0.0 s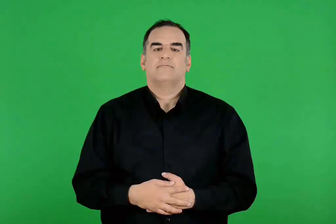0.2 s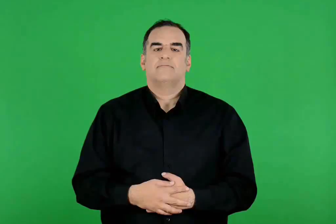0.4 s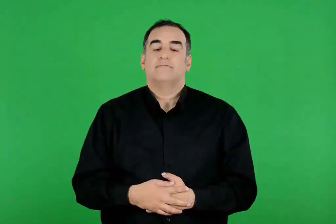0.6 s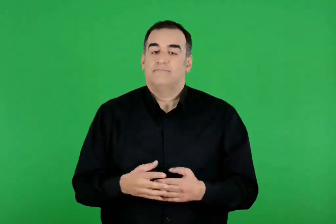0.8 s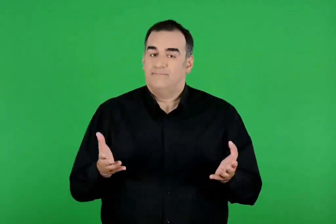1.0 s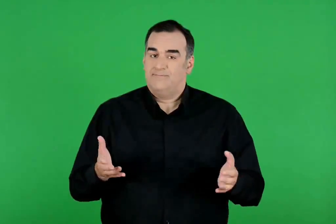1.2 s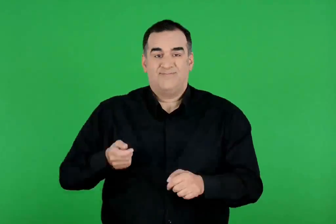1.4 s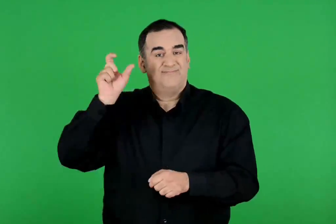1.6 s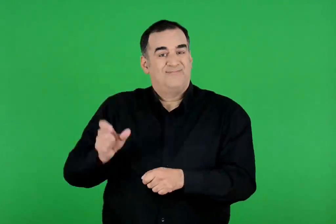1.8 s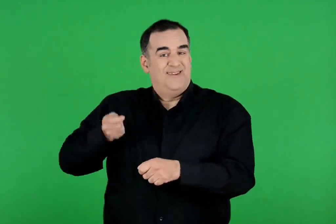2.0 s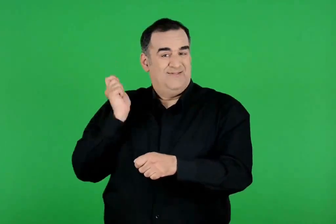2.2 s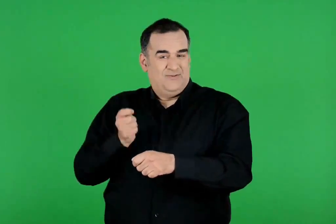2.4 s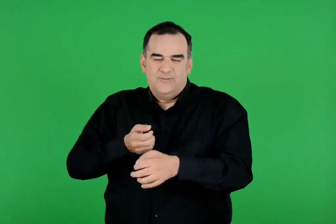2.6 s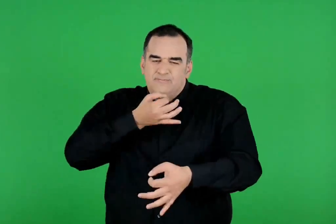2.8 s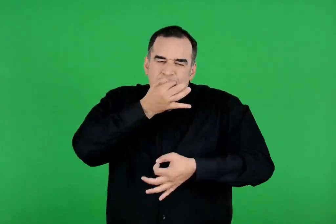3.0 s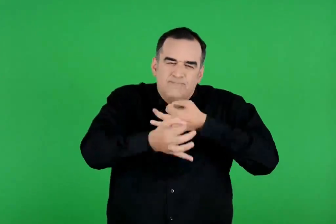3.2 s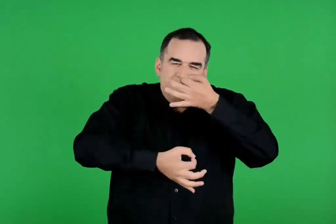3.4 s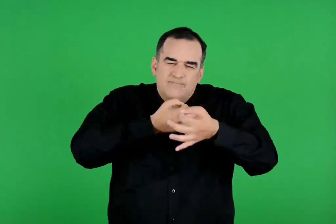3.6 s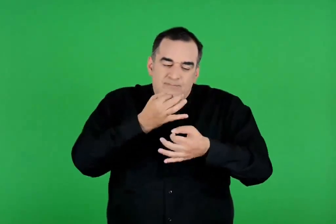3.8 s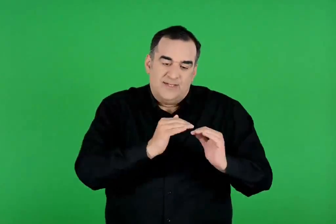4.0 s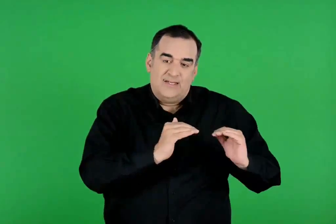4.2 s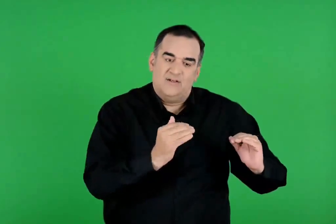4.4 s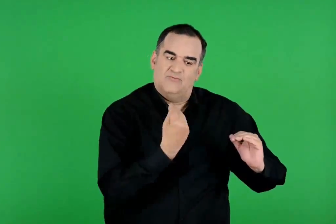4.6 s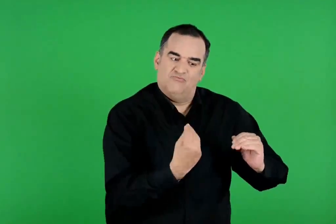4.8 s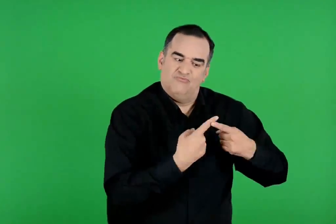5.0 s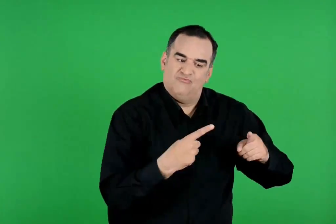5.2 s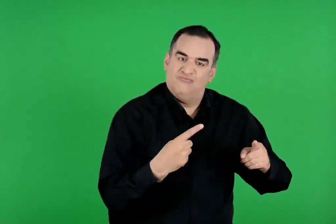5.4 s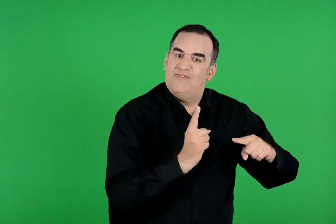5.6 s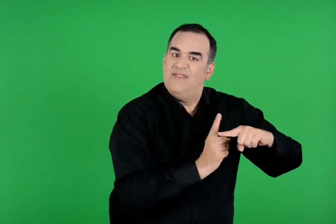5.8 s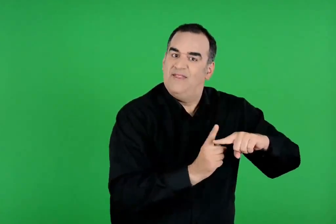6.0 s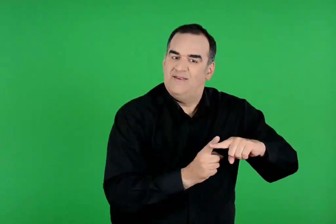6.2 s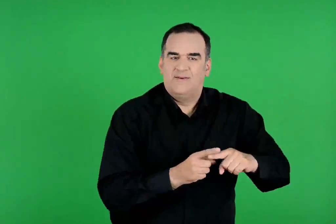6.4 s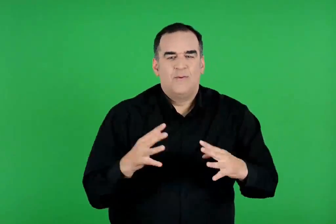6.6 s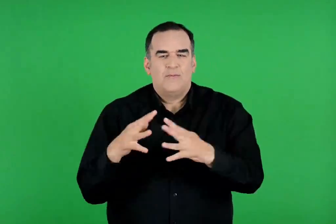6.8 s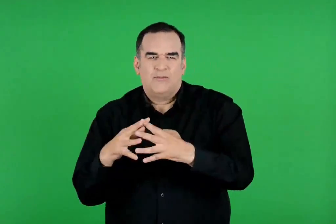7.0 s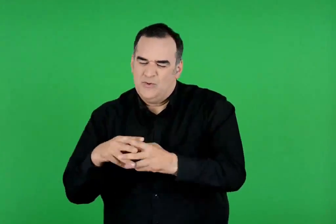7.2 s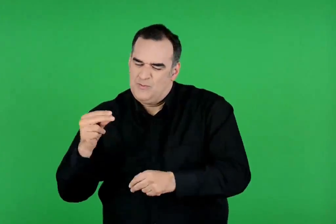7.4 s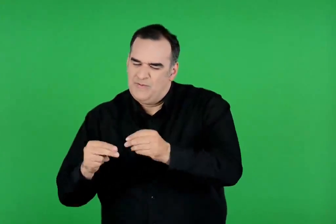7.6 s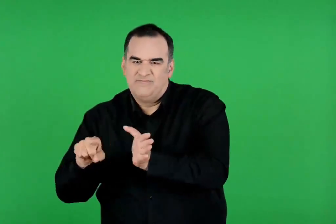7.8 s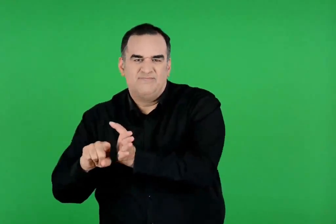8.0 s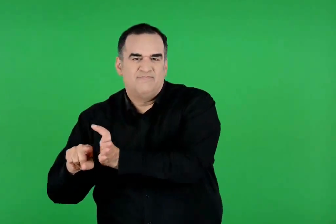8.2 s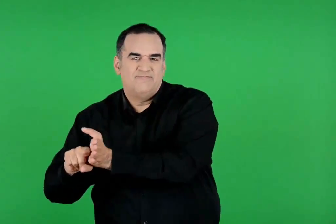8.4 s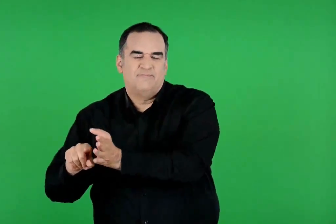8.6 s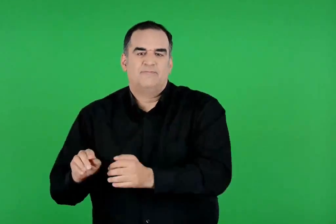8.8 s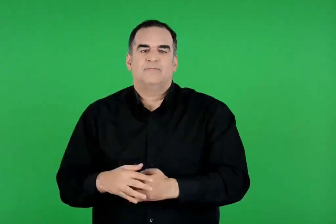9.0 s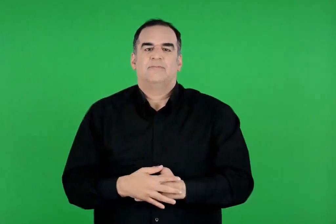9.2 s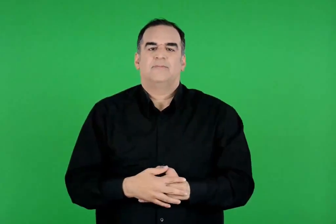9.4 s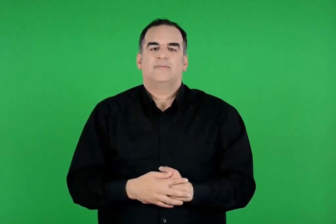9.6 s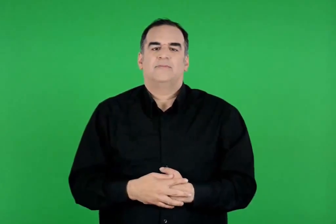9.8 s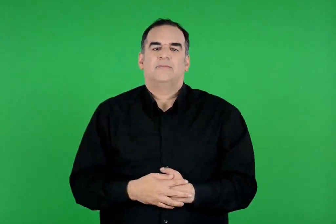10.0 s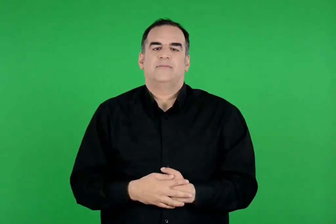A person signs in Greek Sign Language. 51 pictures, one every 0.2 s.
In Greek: έτσι , ο ήφαιστος ιστορεί τις χαρές της ειρήνης και τις συμφορές του πολέμου
